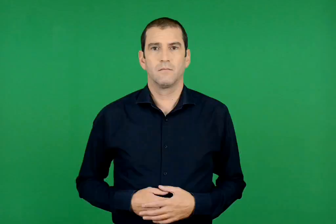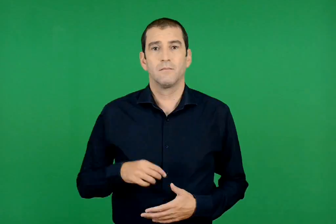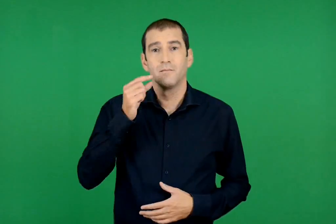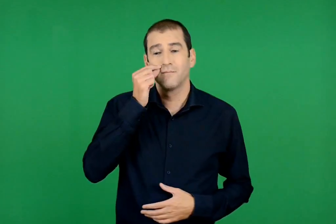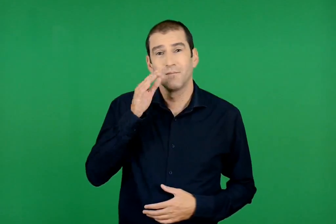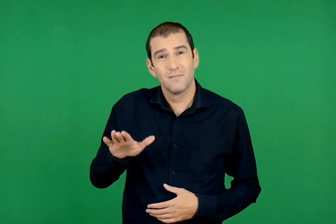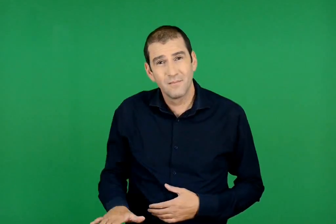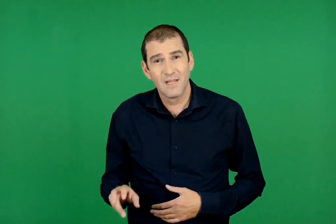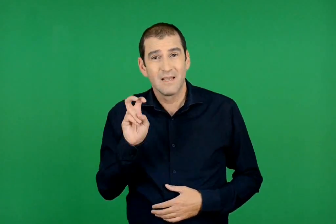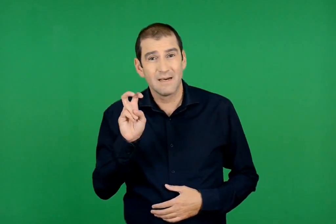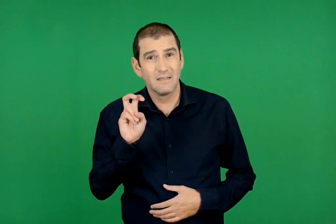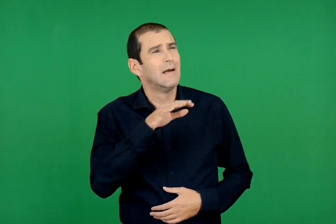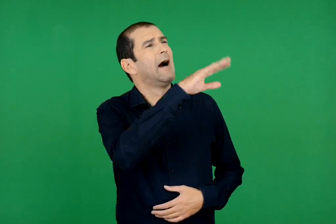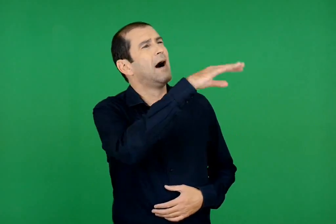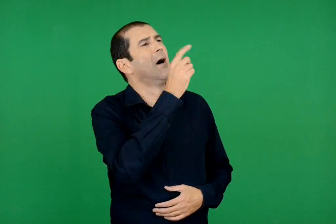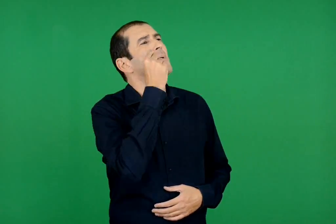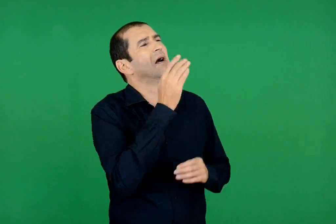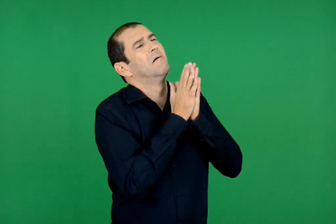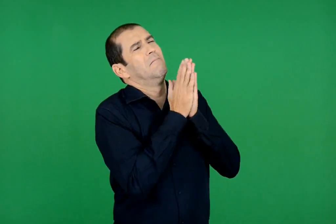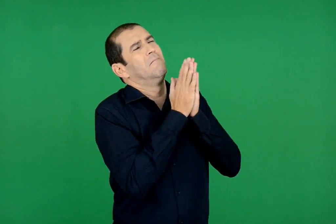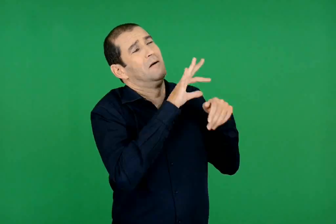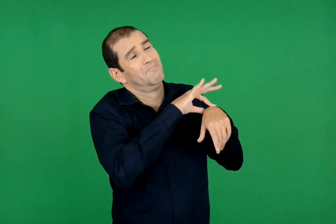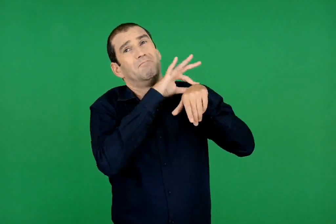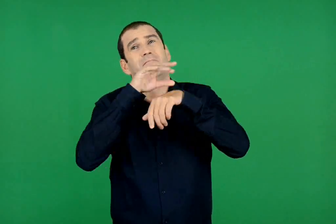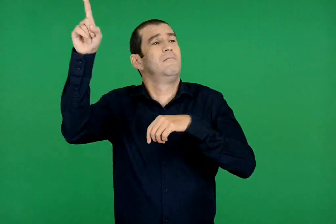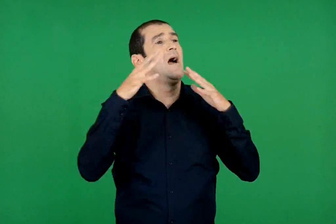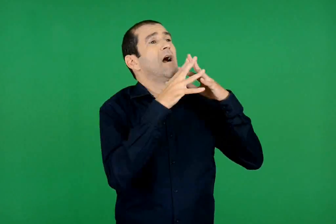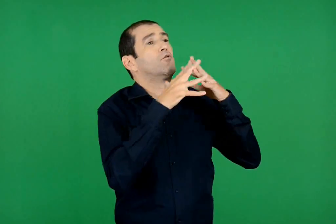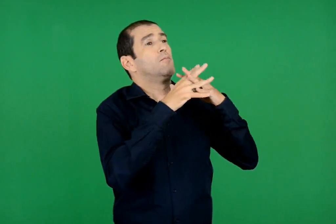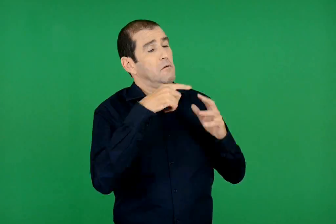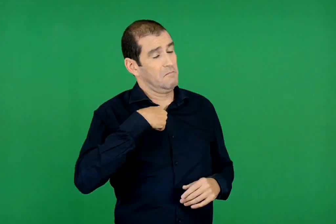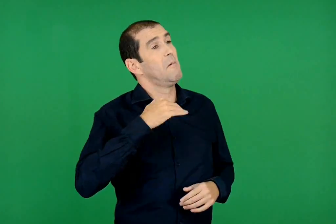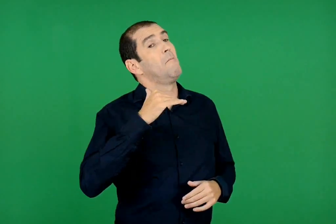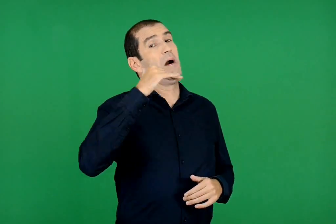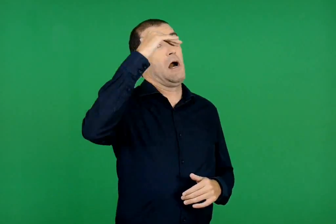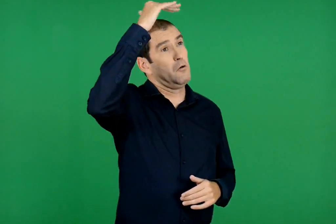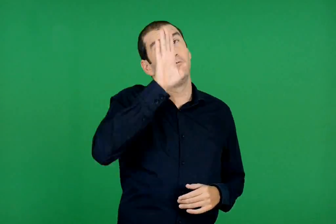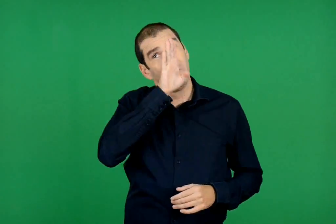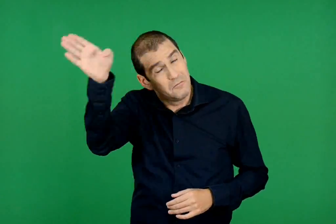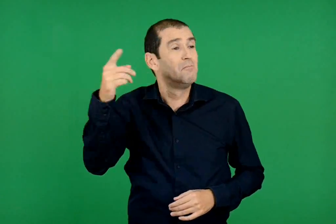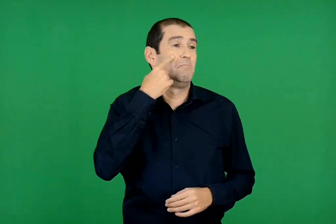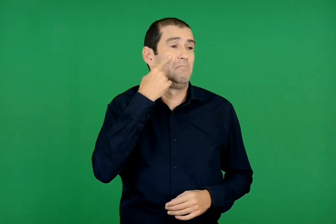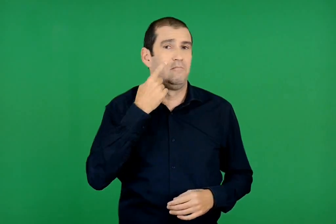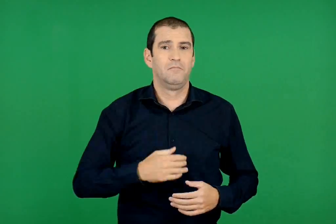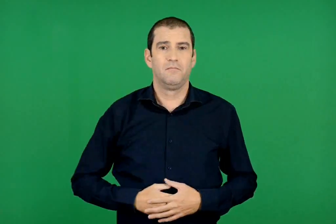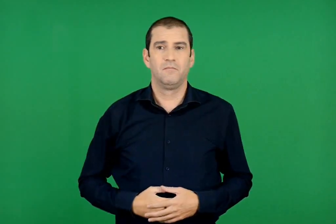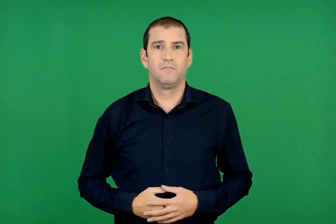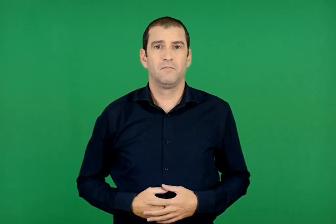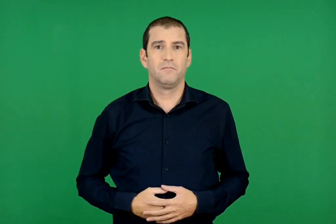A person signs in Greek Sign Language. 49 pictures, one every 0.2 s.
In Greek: πατέρα , παρακάλεσε ο χάρης , πάρε με στην ακρόπολη είμαι αρκετά μεγάλος για να πάω
